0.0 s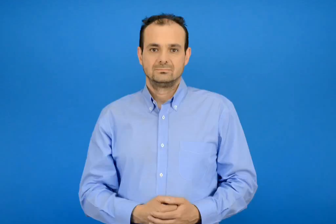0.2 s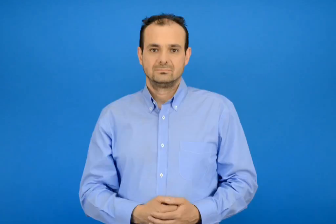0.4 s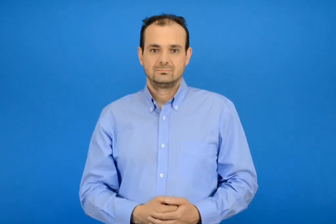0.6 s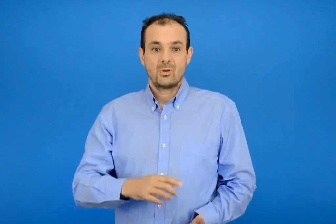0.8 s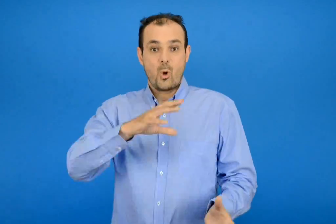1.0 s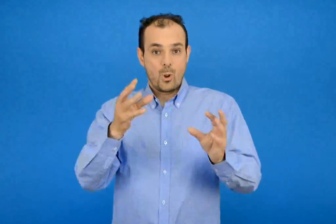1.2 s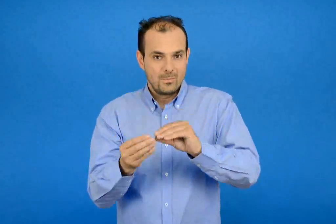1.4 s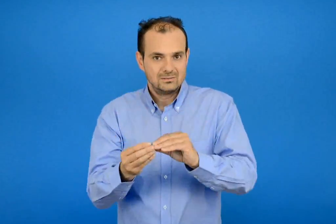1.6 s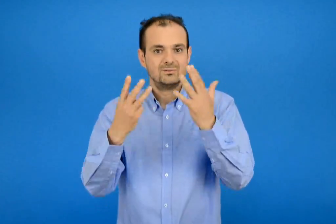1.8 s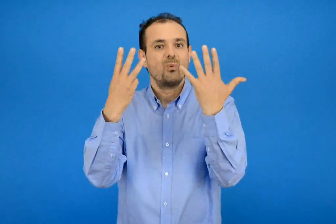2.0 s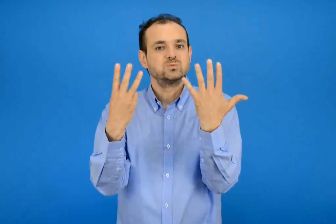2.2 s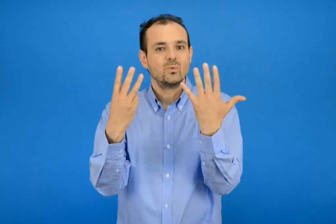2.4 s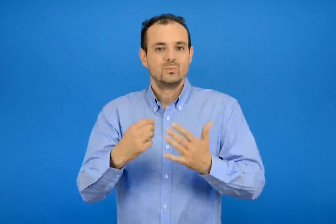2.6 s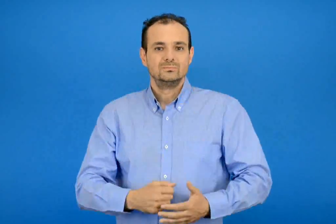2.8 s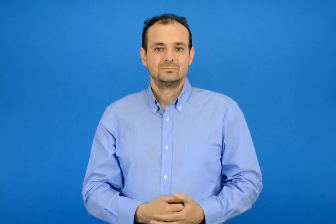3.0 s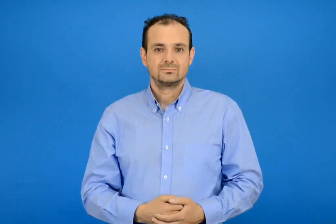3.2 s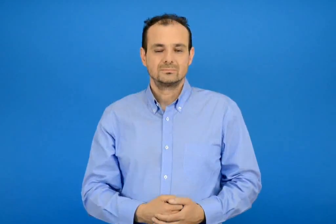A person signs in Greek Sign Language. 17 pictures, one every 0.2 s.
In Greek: όλα μαζί είναι 8
